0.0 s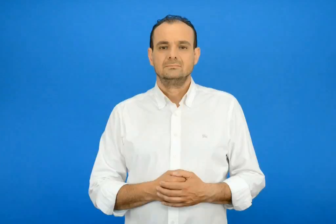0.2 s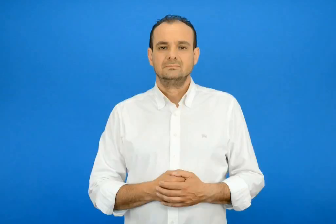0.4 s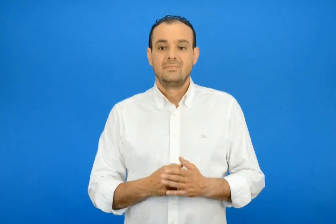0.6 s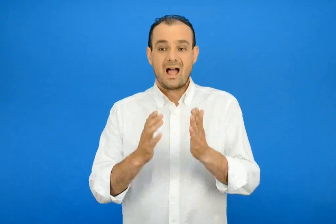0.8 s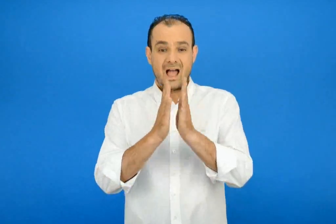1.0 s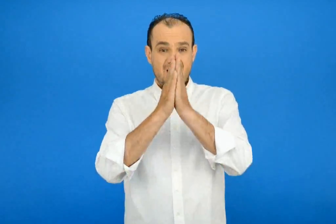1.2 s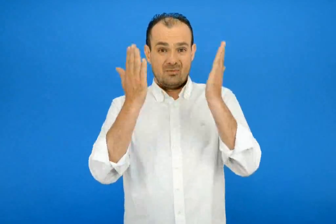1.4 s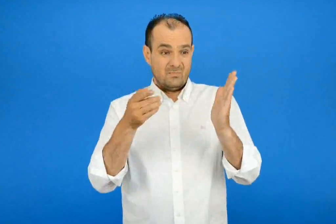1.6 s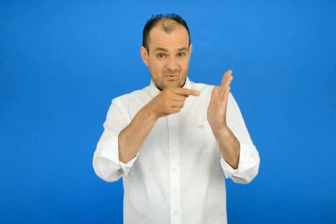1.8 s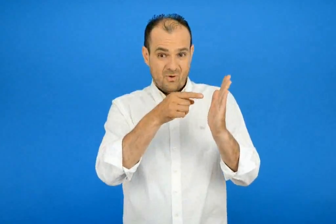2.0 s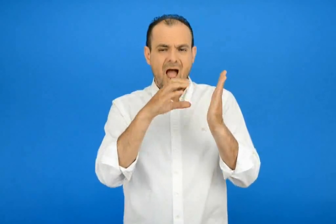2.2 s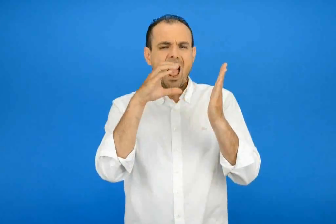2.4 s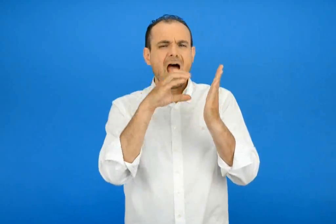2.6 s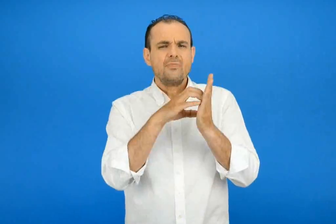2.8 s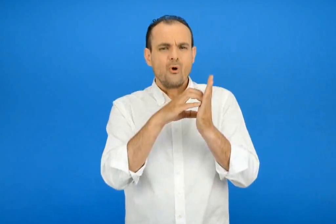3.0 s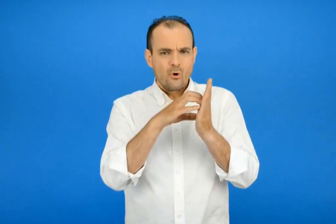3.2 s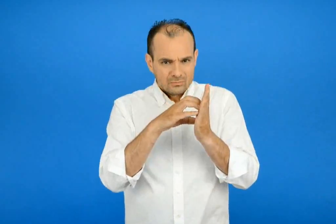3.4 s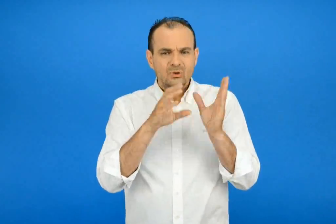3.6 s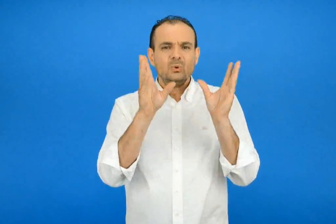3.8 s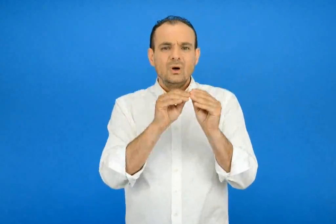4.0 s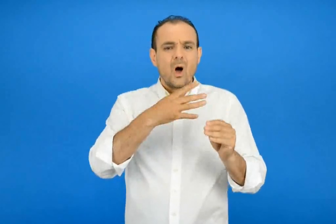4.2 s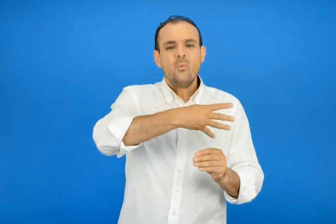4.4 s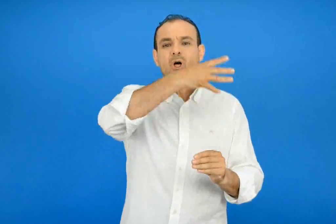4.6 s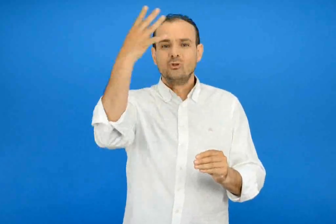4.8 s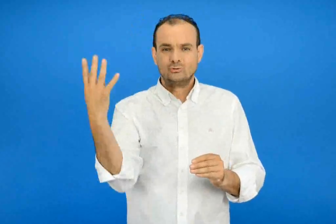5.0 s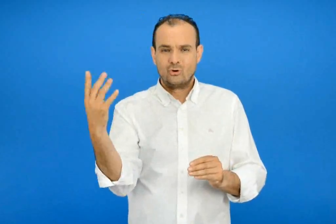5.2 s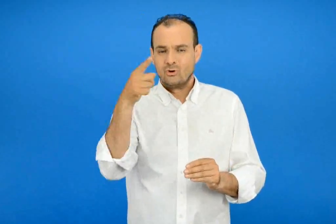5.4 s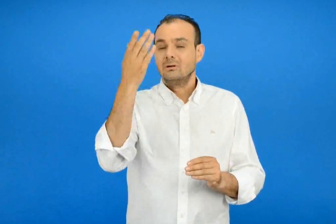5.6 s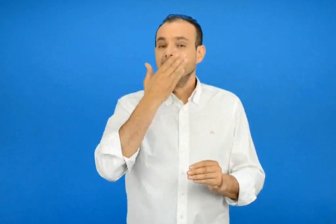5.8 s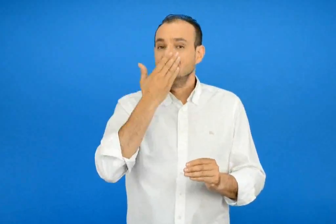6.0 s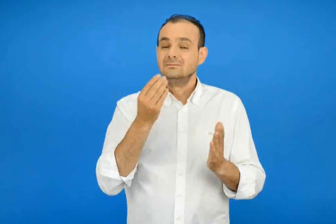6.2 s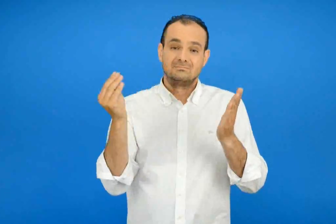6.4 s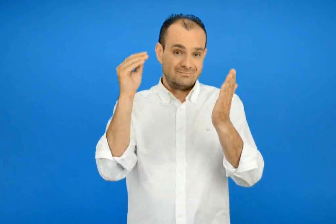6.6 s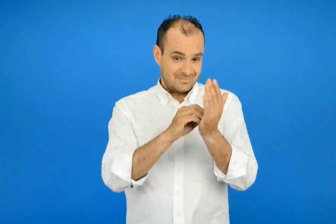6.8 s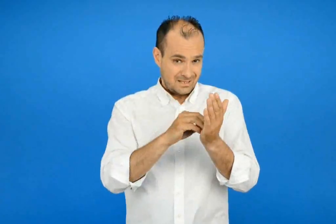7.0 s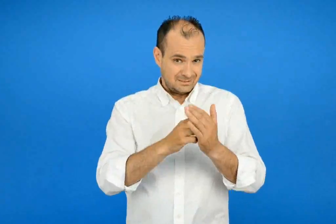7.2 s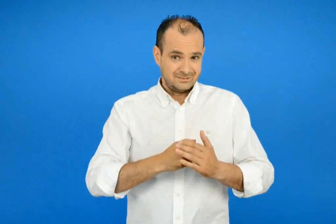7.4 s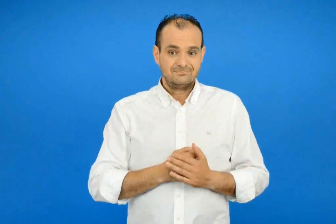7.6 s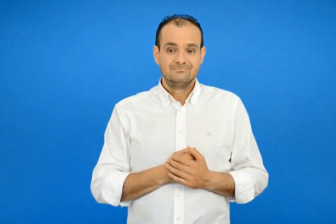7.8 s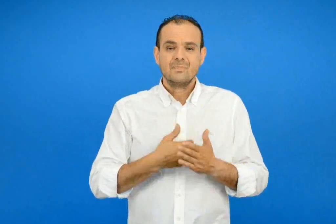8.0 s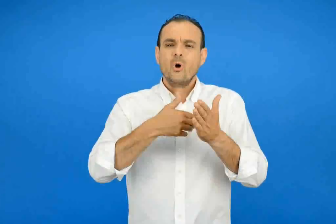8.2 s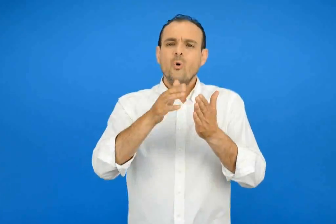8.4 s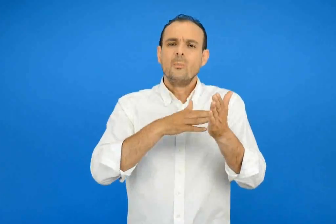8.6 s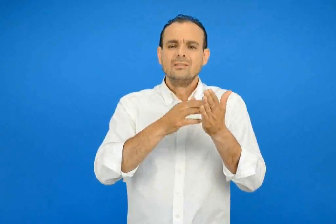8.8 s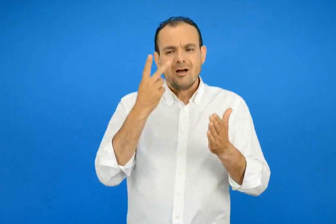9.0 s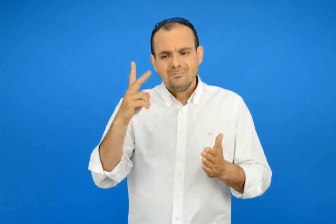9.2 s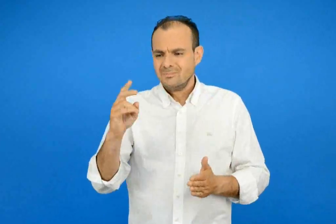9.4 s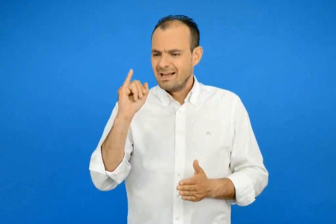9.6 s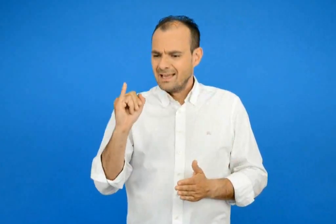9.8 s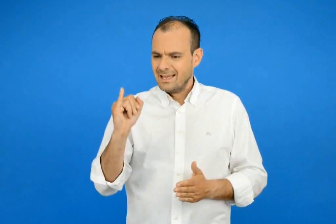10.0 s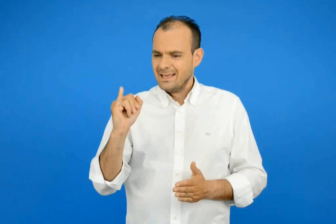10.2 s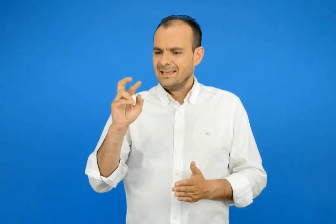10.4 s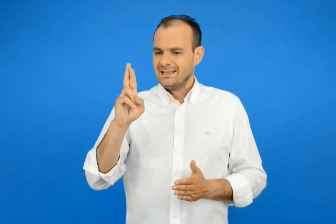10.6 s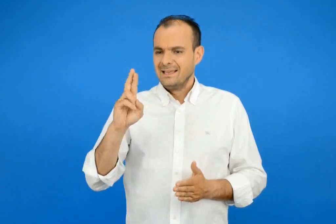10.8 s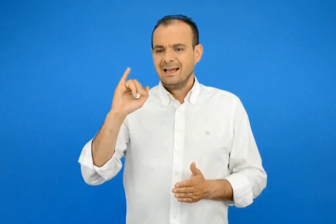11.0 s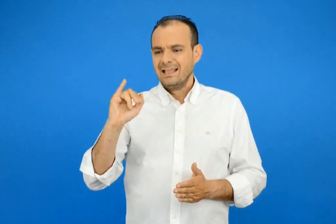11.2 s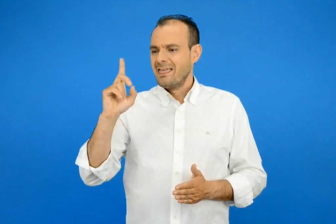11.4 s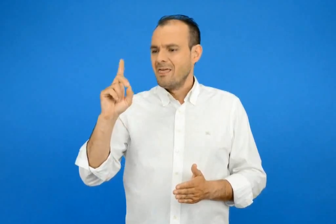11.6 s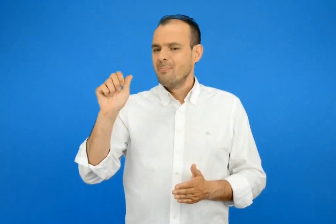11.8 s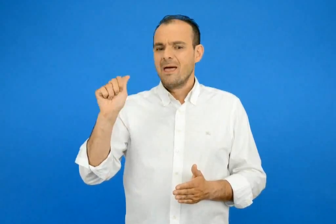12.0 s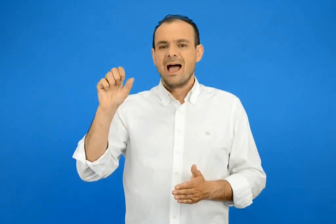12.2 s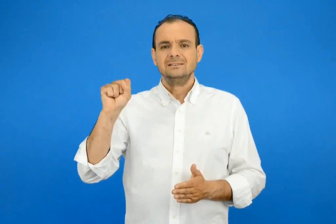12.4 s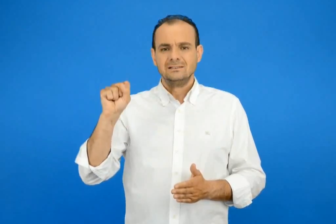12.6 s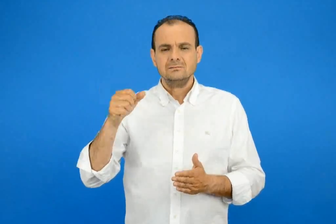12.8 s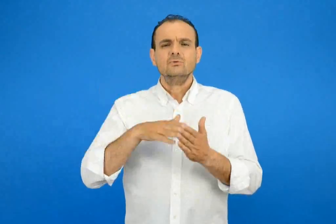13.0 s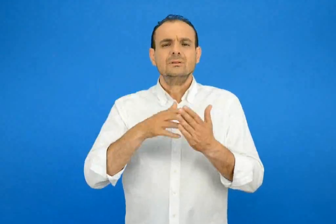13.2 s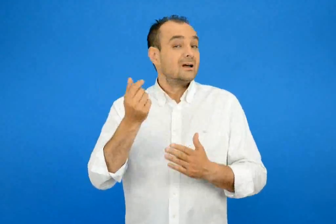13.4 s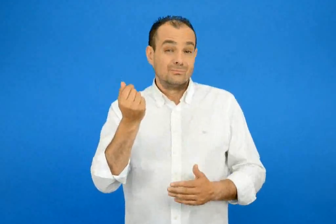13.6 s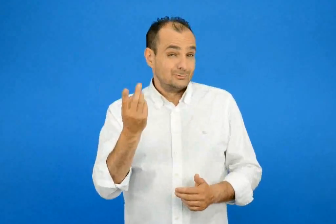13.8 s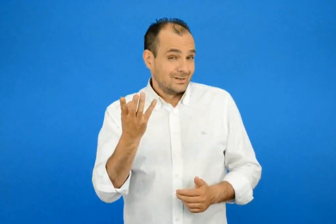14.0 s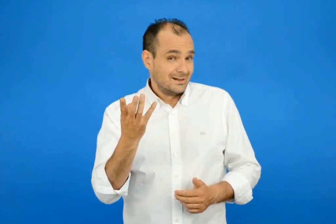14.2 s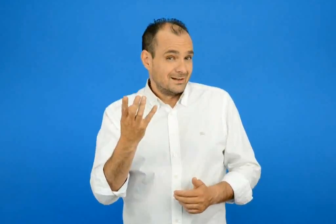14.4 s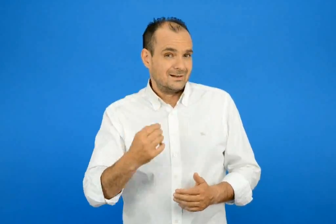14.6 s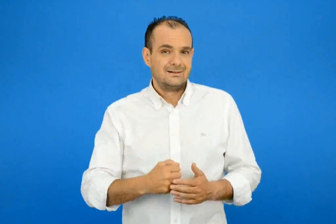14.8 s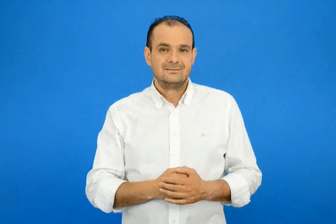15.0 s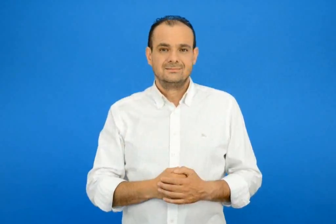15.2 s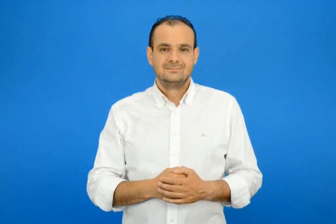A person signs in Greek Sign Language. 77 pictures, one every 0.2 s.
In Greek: διάβασε ξανά το εγκυκλοπαιδικό άρθρο για το ουράνιο τόξο ποσά είναι τα χρώματα της ίριδας ;
